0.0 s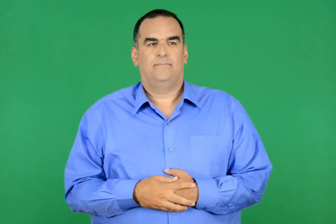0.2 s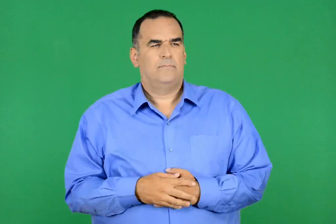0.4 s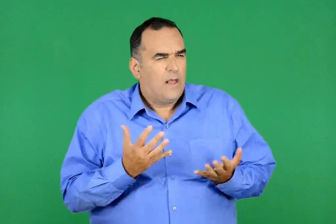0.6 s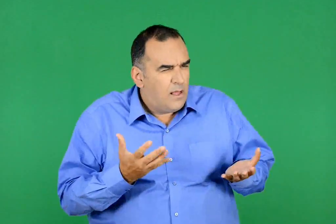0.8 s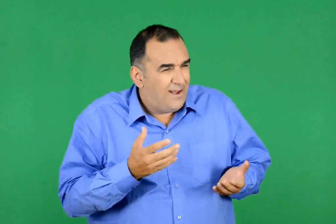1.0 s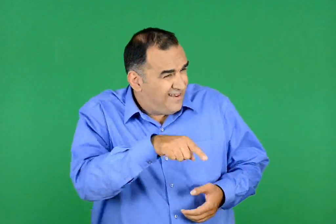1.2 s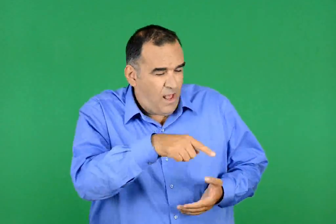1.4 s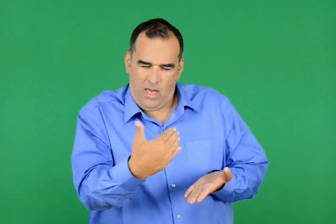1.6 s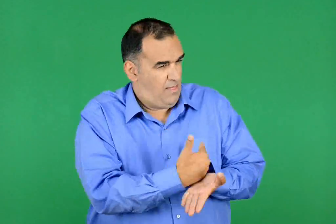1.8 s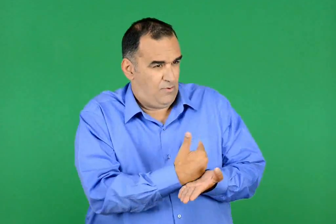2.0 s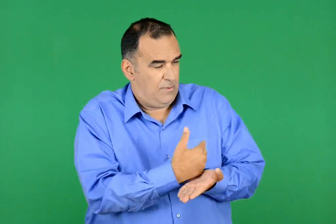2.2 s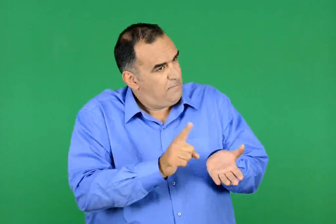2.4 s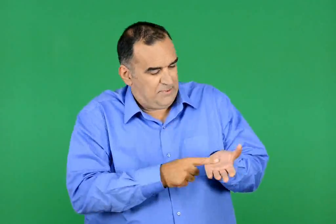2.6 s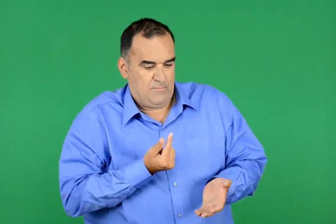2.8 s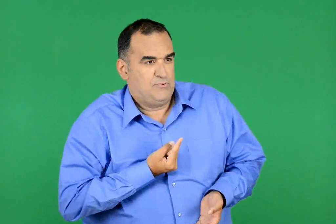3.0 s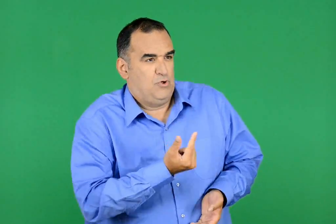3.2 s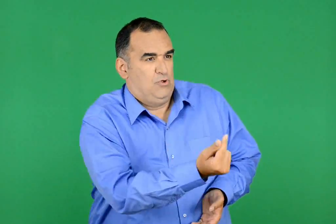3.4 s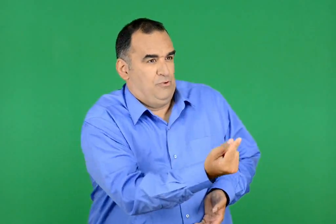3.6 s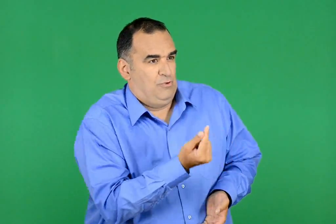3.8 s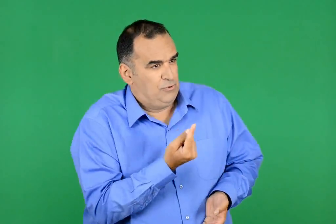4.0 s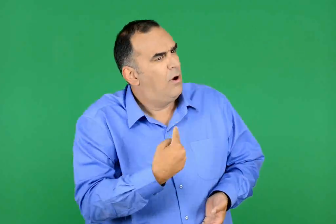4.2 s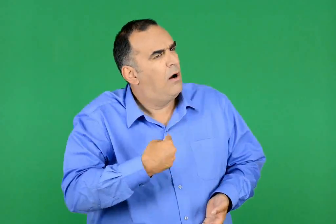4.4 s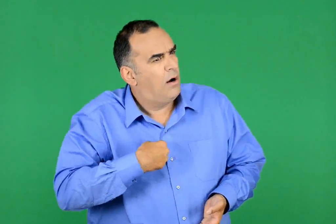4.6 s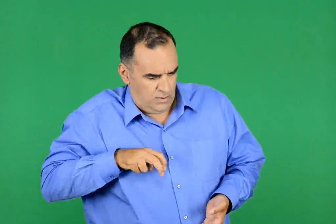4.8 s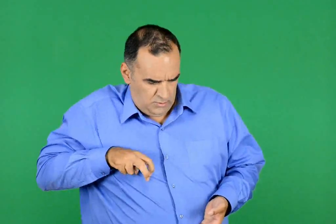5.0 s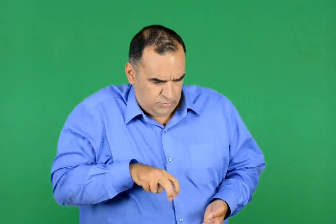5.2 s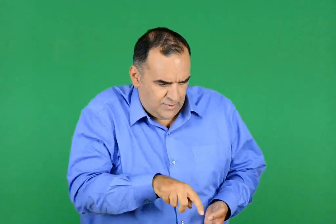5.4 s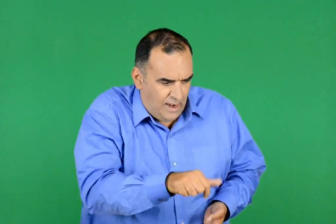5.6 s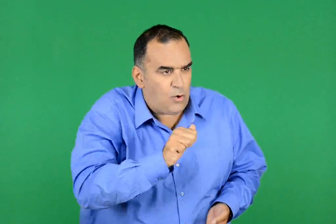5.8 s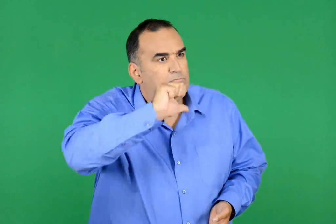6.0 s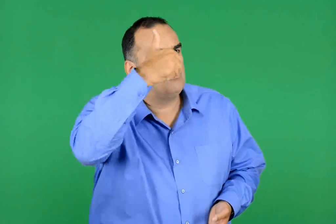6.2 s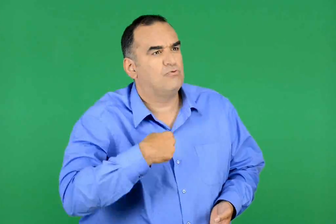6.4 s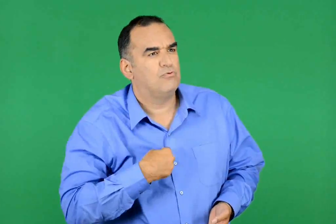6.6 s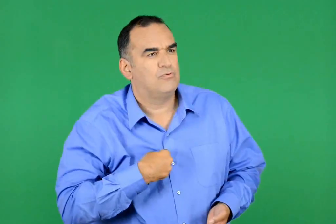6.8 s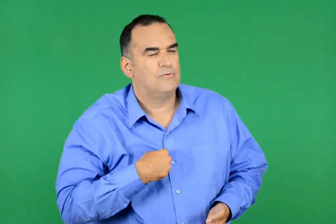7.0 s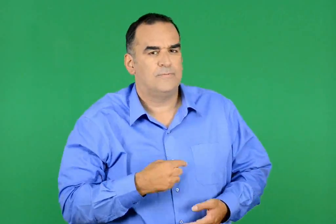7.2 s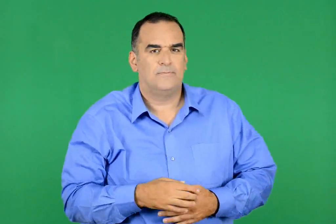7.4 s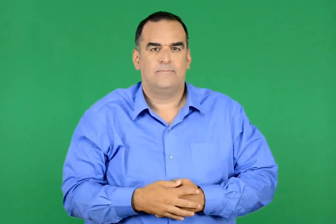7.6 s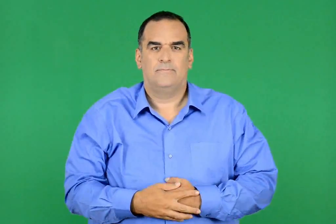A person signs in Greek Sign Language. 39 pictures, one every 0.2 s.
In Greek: μα αυτό ειναι άδικο γιατι να μην το μοιραστούμε ; άλλωστε εγώ ήρθα πρώτος στην πηγή
